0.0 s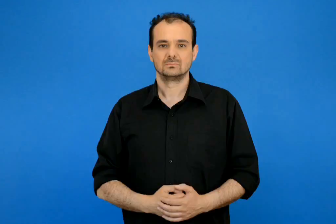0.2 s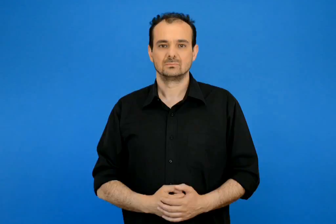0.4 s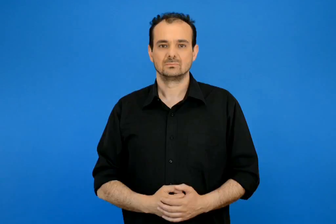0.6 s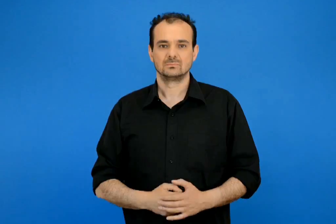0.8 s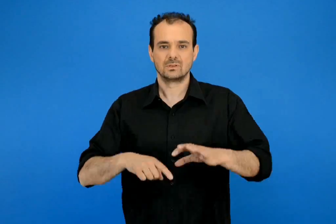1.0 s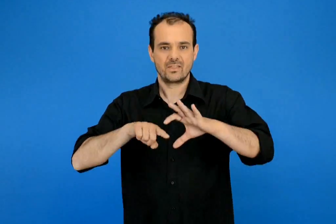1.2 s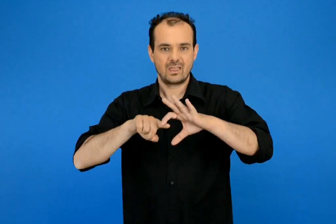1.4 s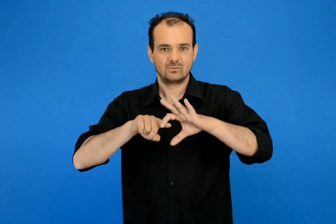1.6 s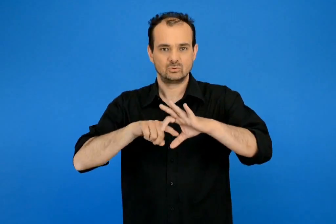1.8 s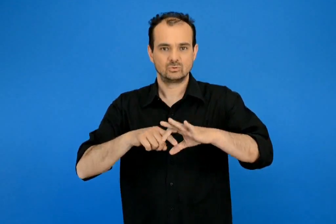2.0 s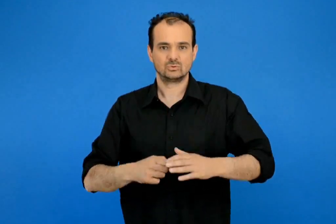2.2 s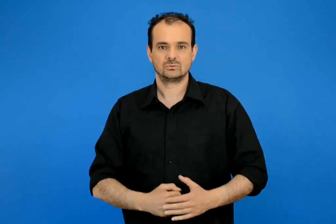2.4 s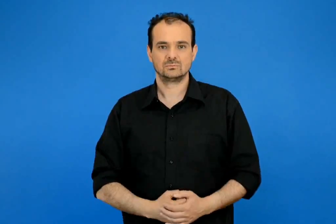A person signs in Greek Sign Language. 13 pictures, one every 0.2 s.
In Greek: δεκέμβριος
